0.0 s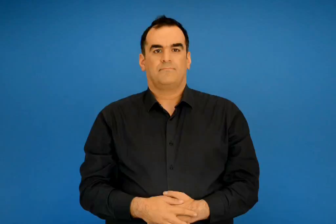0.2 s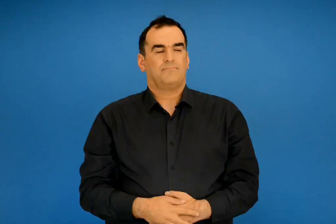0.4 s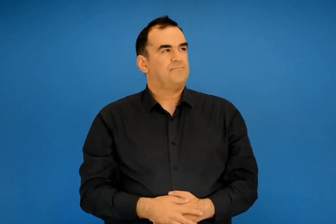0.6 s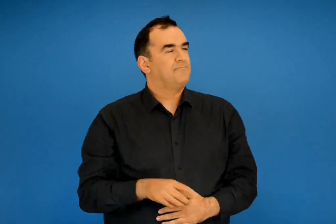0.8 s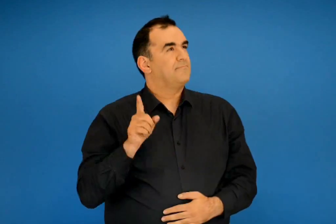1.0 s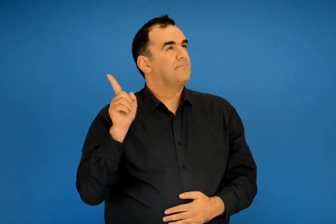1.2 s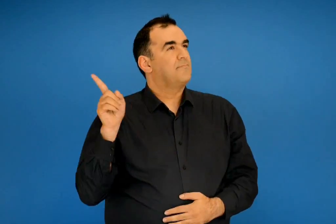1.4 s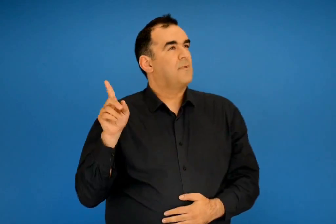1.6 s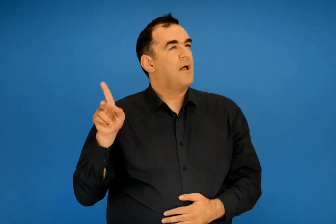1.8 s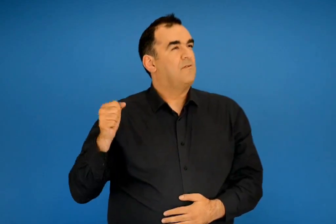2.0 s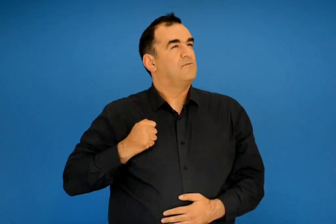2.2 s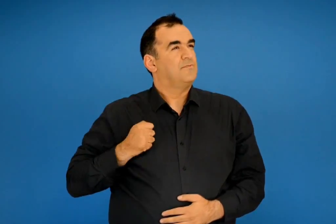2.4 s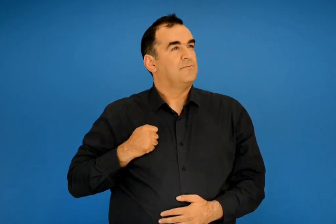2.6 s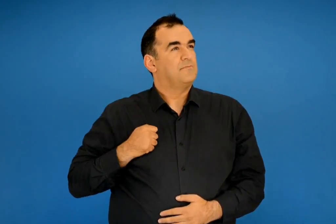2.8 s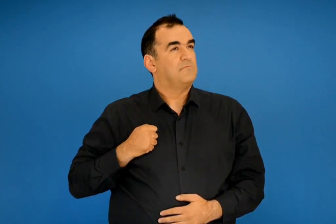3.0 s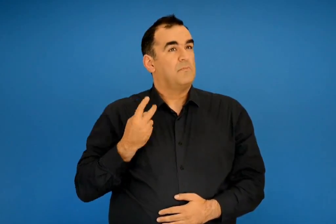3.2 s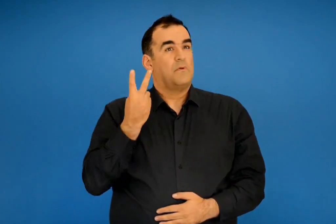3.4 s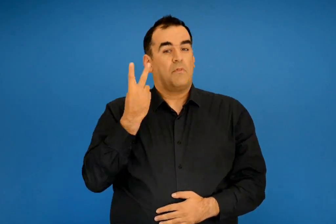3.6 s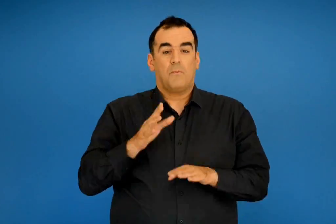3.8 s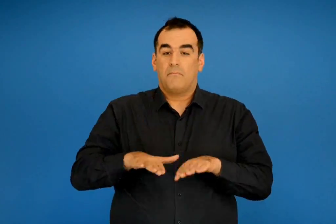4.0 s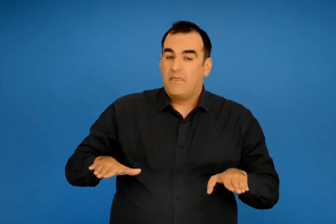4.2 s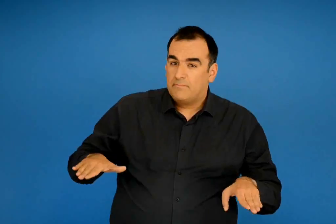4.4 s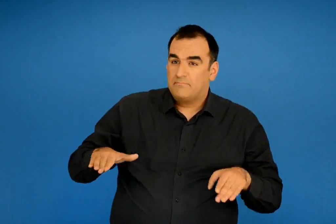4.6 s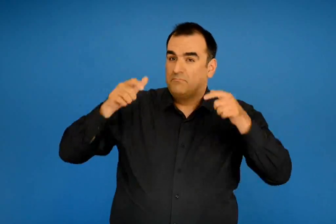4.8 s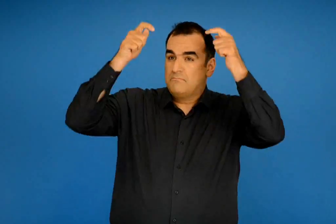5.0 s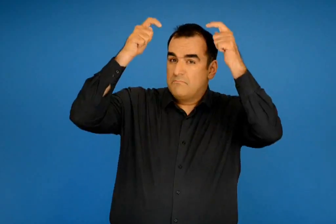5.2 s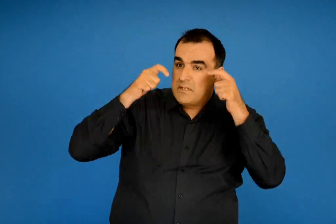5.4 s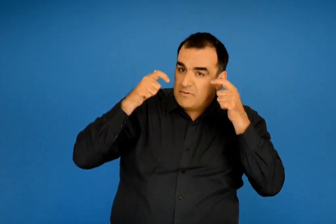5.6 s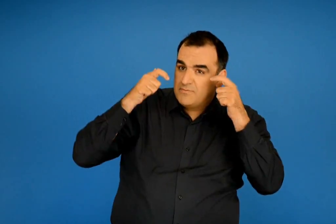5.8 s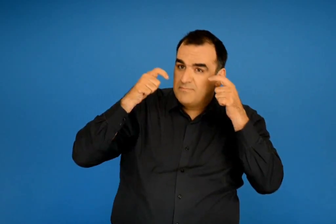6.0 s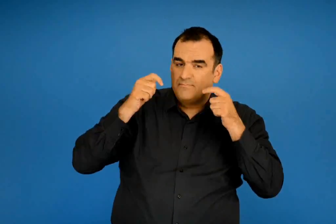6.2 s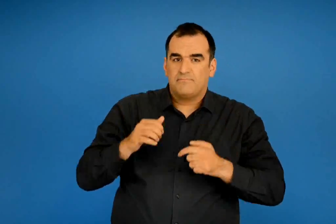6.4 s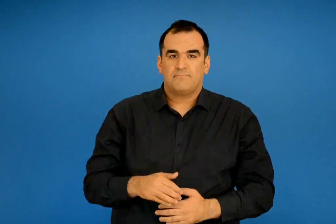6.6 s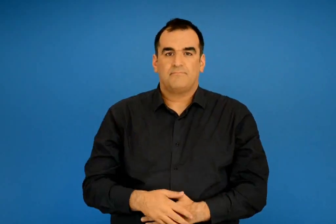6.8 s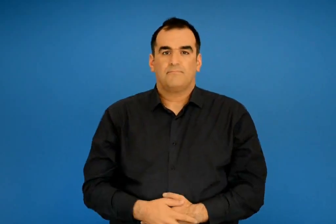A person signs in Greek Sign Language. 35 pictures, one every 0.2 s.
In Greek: ο αδερφός μου είναι παντρεμένος και έχει δυο παιδιά
